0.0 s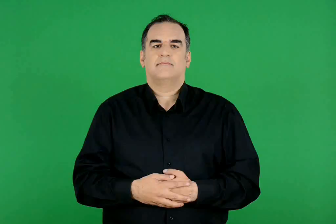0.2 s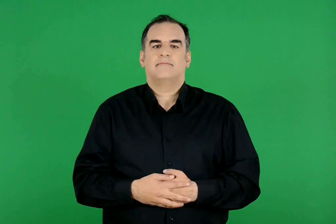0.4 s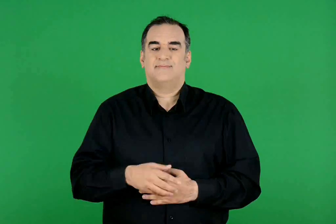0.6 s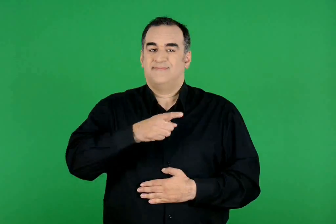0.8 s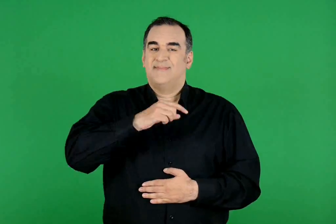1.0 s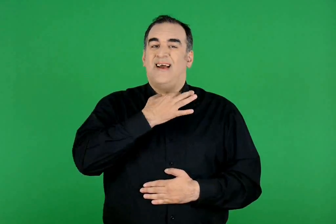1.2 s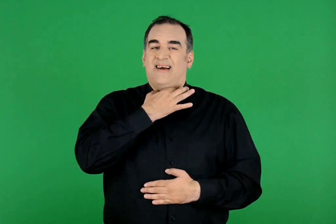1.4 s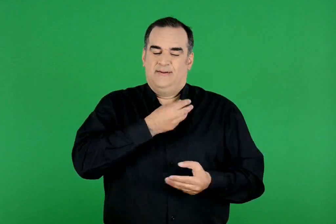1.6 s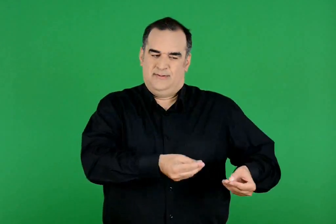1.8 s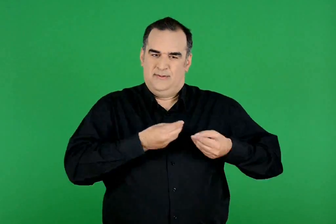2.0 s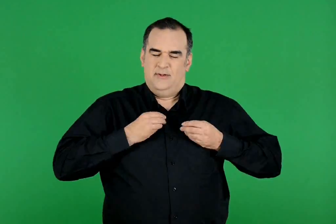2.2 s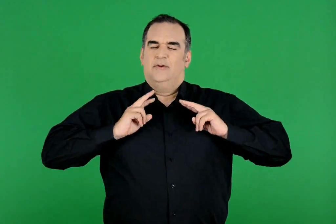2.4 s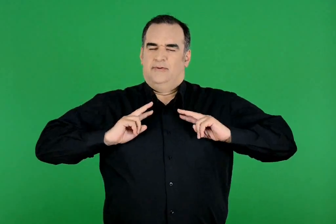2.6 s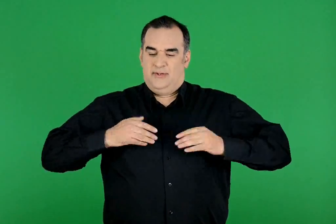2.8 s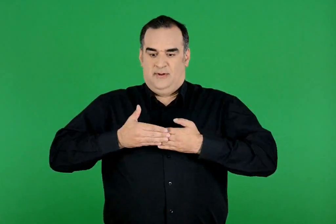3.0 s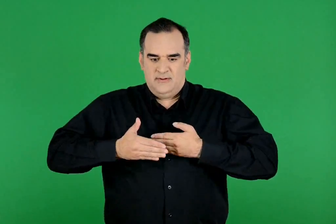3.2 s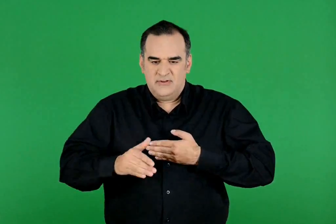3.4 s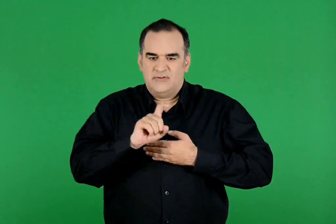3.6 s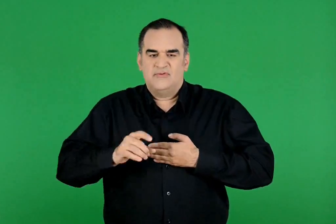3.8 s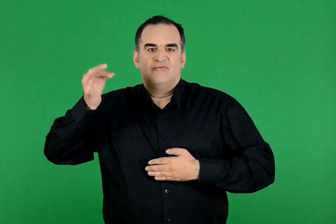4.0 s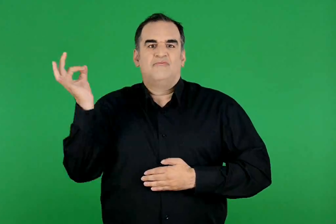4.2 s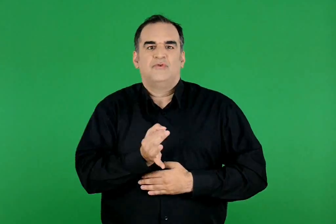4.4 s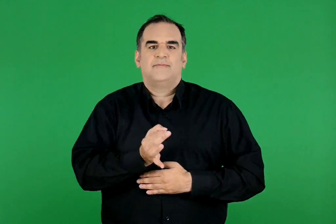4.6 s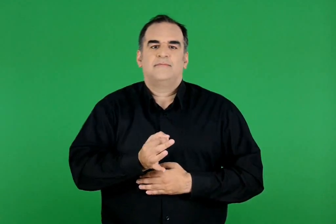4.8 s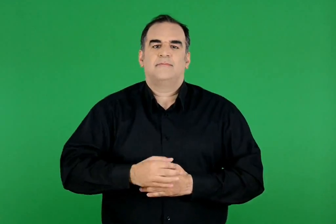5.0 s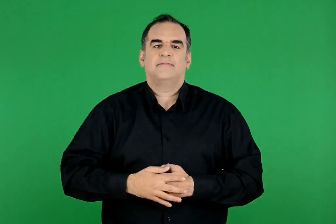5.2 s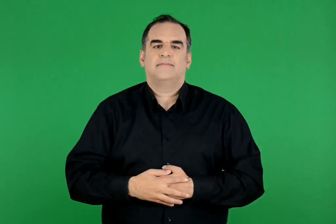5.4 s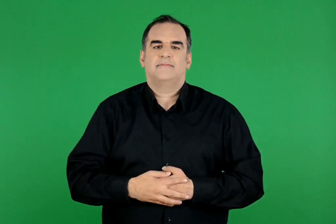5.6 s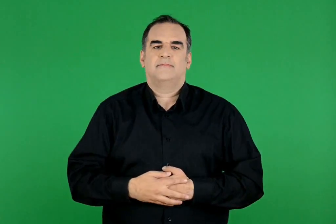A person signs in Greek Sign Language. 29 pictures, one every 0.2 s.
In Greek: ανάγκες που ικανοποιούμε για να ζούμε καλά
